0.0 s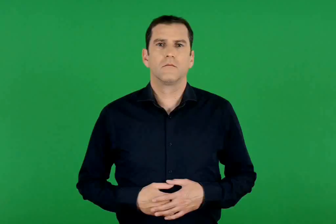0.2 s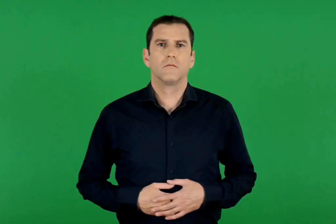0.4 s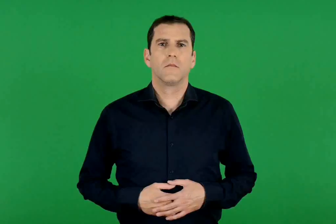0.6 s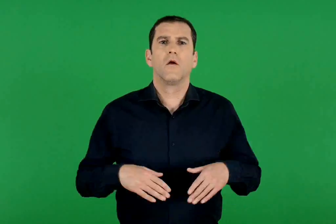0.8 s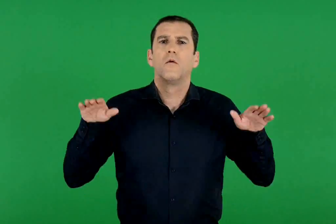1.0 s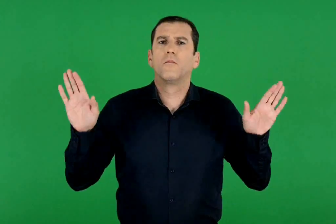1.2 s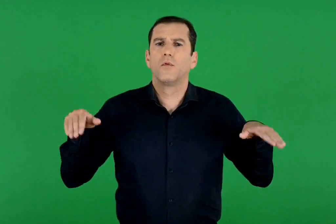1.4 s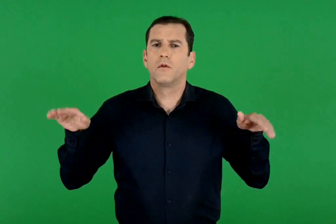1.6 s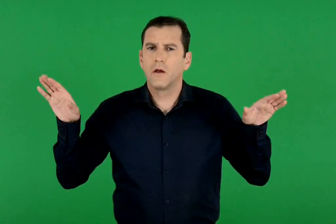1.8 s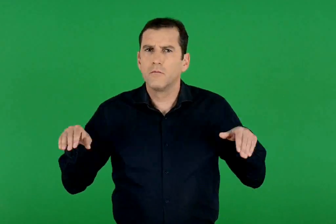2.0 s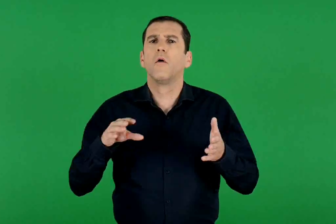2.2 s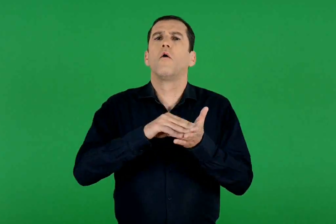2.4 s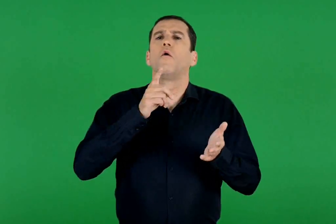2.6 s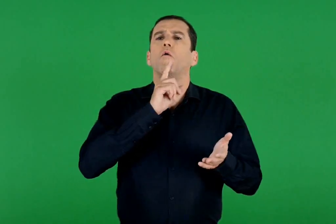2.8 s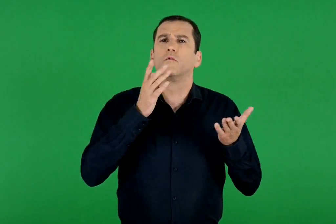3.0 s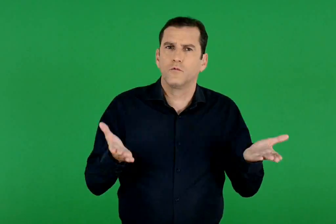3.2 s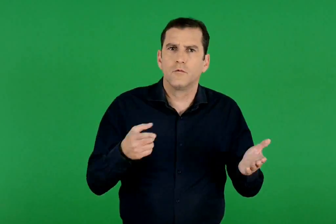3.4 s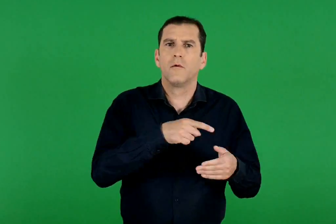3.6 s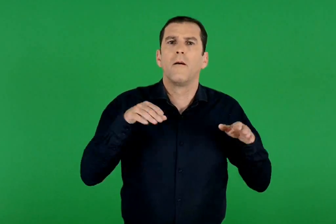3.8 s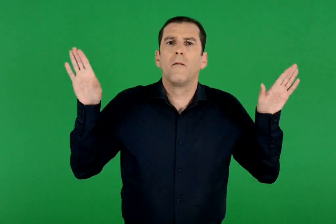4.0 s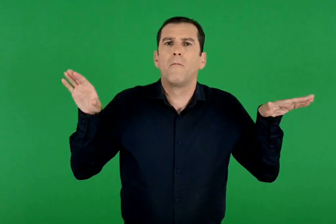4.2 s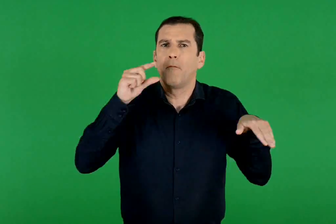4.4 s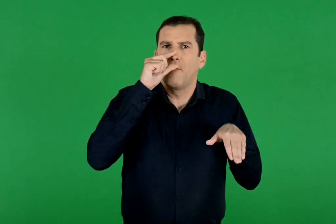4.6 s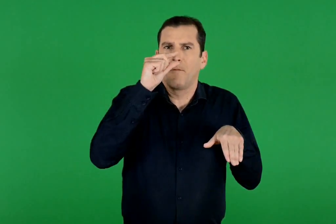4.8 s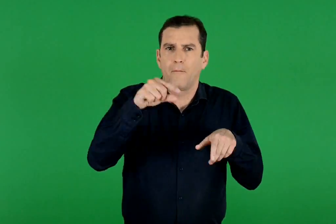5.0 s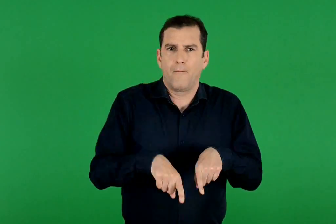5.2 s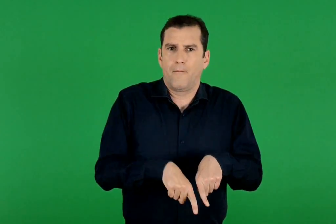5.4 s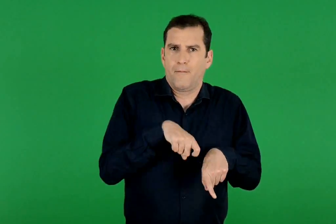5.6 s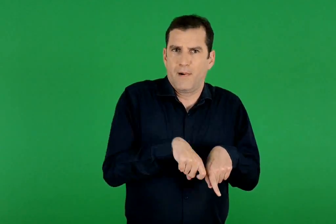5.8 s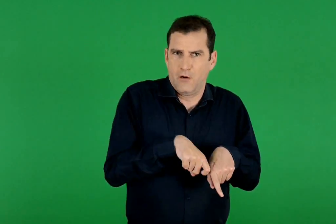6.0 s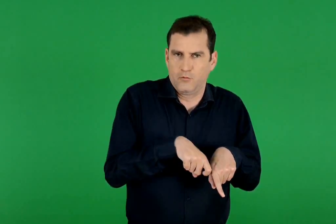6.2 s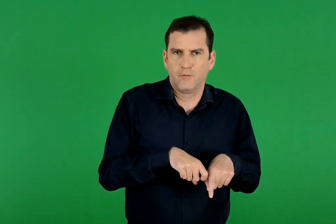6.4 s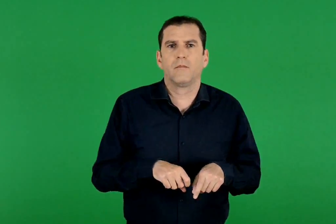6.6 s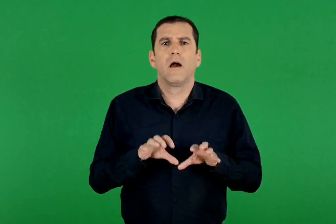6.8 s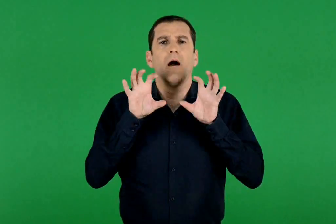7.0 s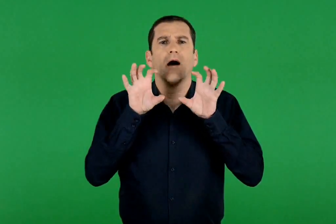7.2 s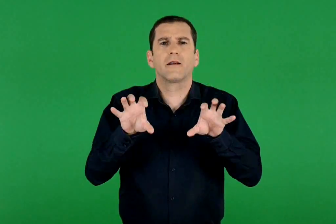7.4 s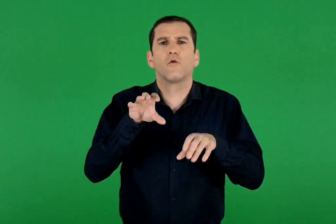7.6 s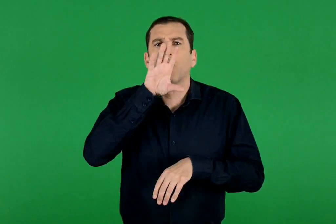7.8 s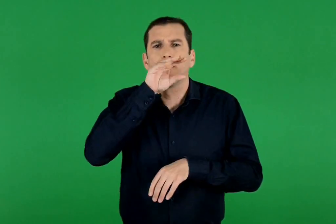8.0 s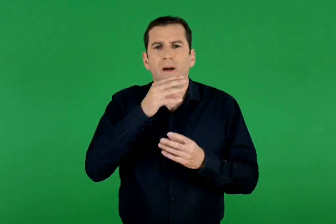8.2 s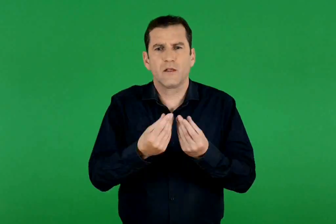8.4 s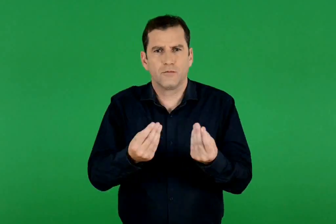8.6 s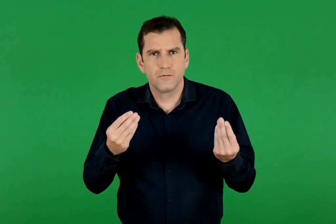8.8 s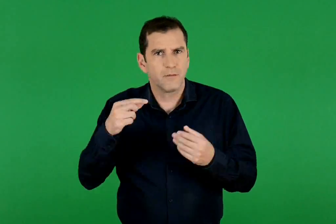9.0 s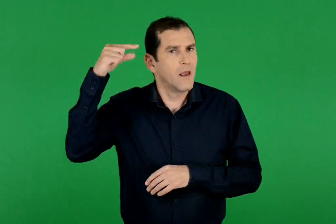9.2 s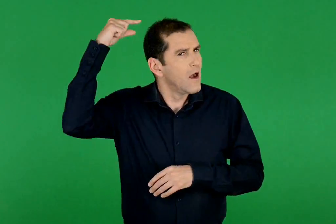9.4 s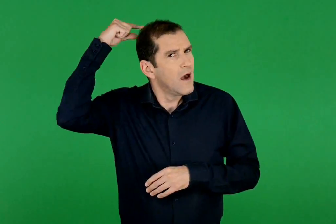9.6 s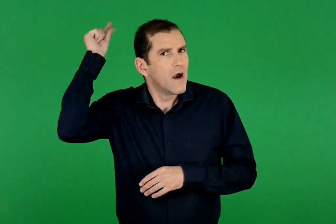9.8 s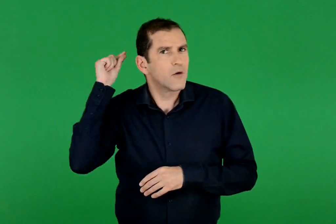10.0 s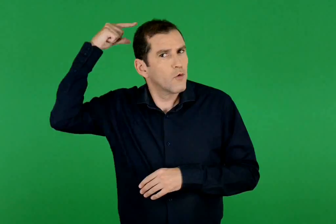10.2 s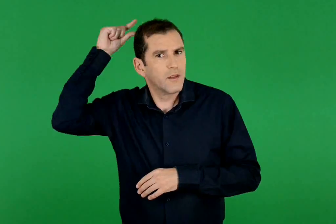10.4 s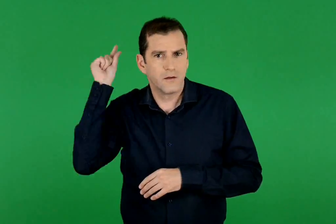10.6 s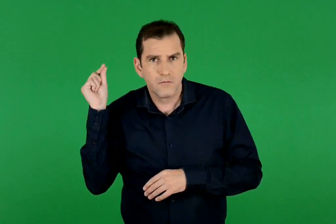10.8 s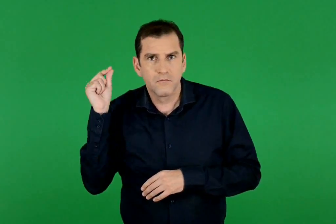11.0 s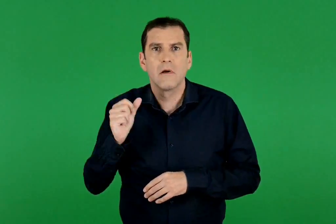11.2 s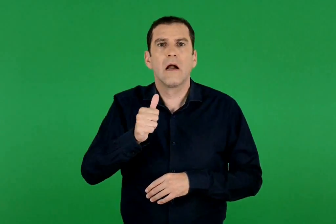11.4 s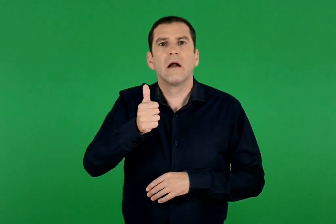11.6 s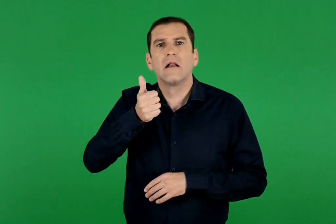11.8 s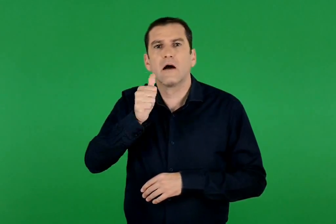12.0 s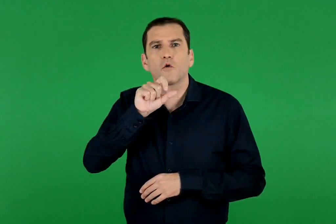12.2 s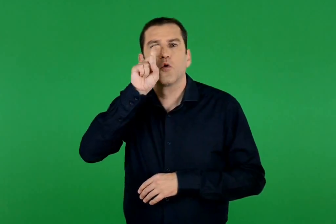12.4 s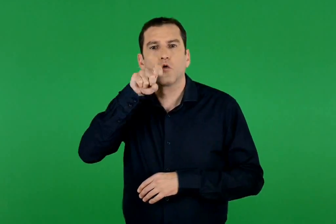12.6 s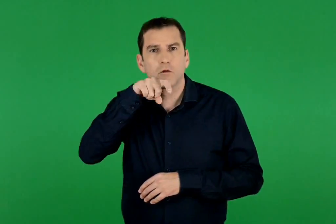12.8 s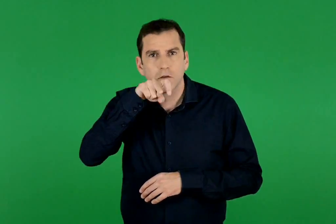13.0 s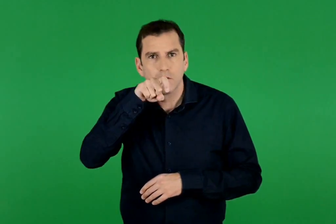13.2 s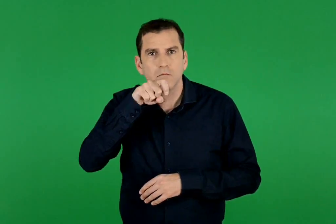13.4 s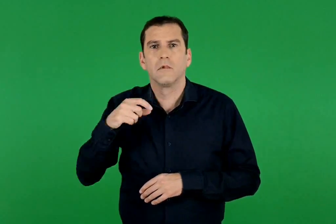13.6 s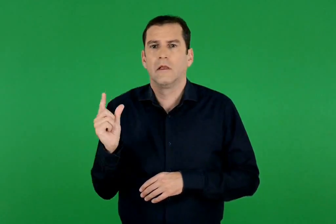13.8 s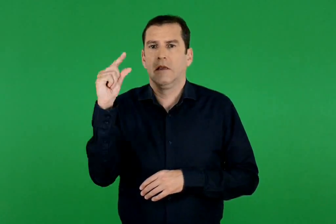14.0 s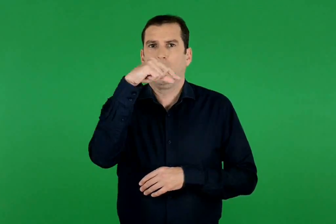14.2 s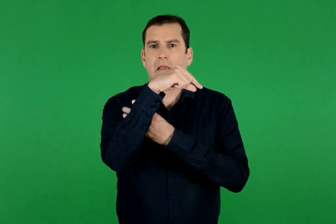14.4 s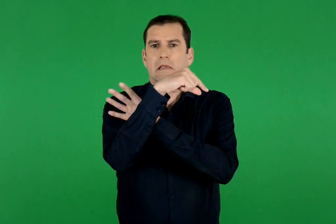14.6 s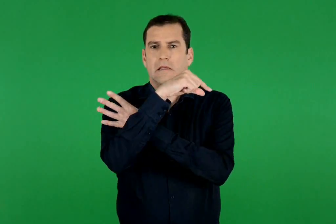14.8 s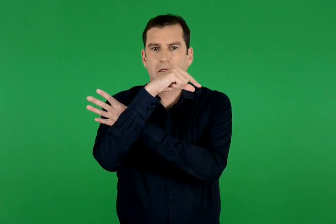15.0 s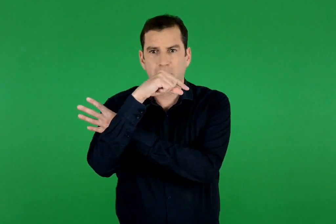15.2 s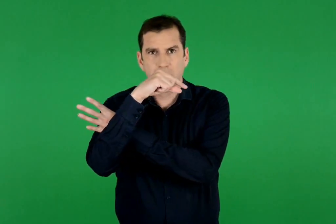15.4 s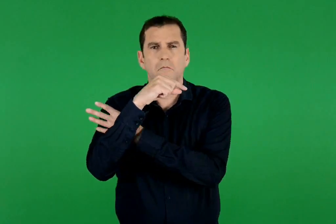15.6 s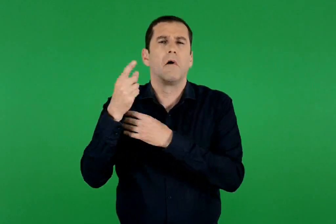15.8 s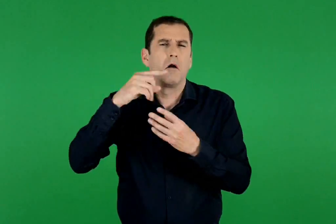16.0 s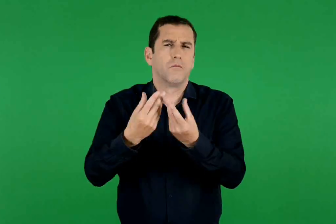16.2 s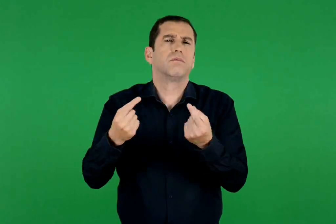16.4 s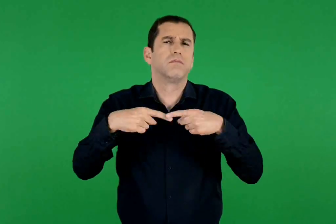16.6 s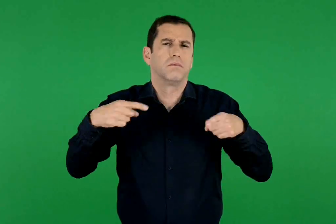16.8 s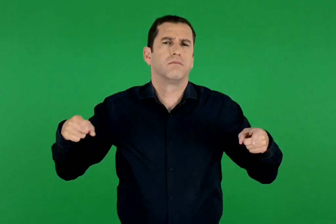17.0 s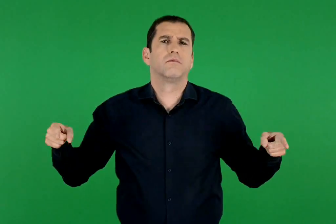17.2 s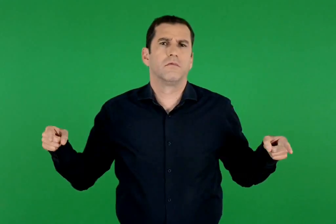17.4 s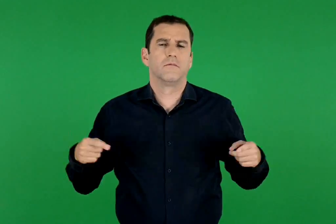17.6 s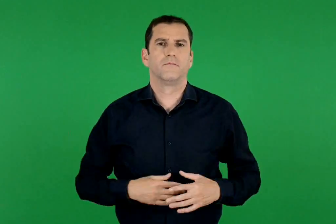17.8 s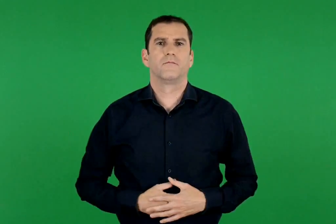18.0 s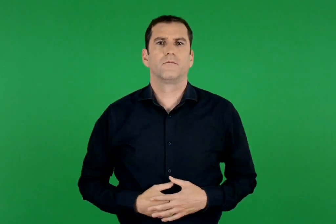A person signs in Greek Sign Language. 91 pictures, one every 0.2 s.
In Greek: πουλιά όπως οι πελεκάνοι , οι αγριόπαπιες , οι ερωδιοί , οι νερόκοτες , οι κύκνοι και πολλά ακόμη
